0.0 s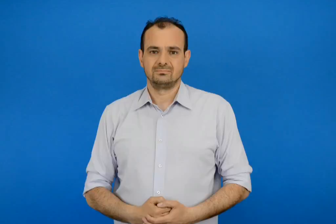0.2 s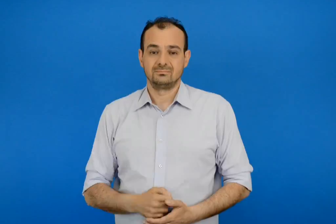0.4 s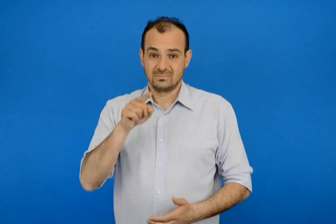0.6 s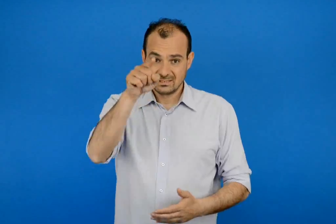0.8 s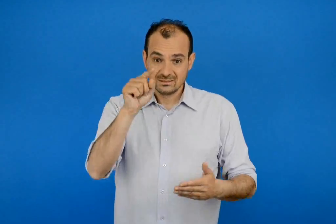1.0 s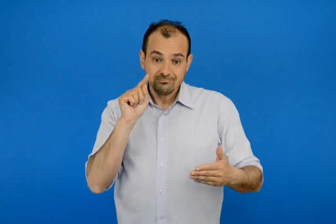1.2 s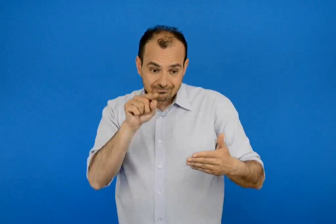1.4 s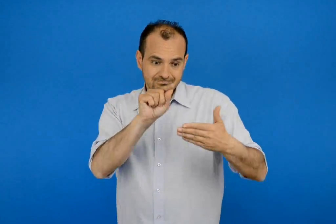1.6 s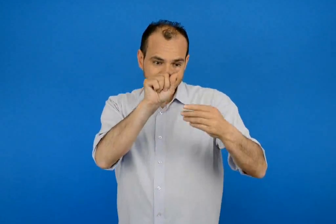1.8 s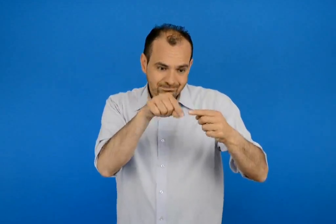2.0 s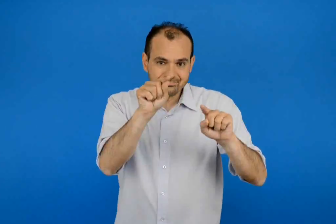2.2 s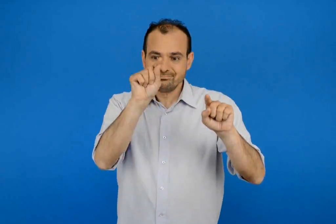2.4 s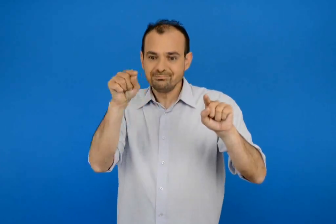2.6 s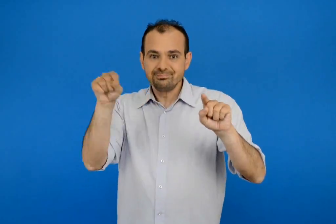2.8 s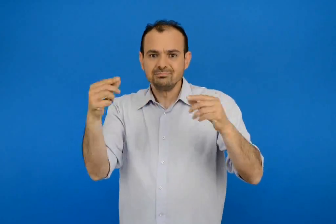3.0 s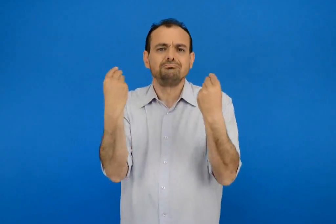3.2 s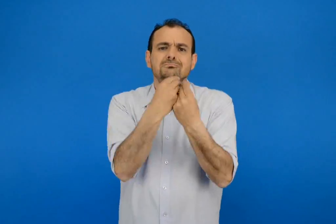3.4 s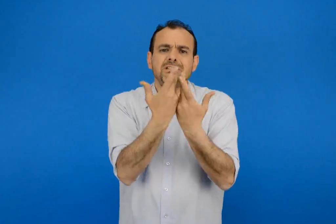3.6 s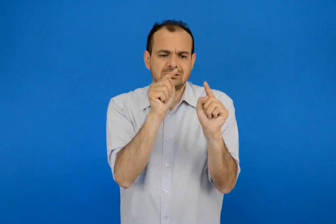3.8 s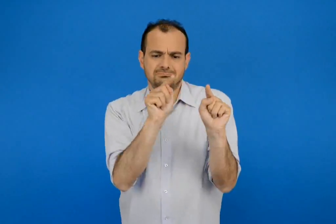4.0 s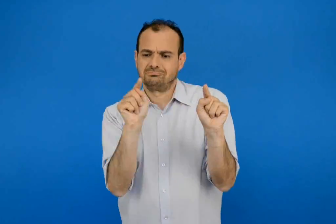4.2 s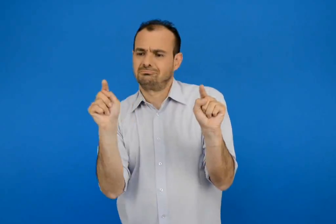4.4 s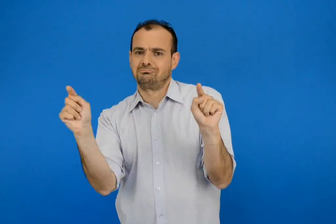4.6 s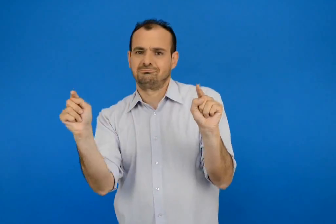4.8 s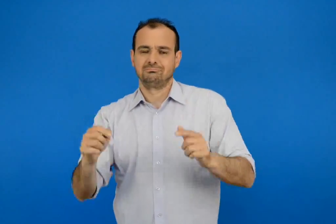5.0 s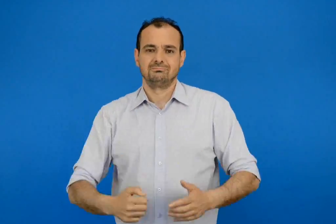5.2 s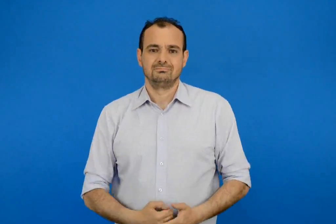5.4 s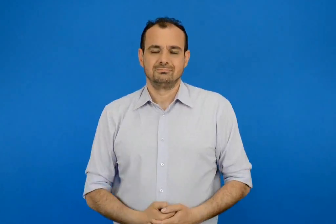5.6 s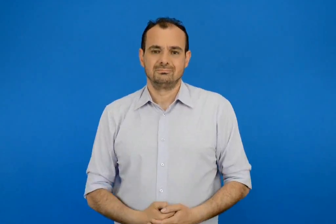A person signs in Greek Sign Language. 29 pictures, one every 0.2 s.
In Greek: βαλέ √ σε οτιδήποτε ταιριάζει
